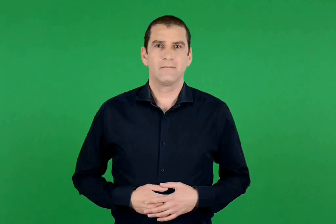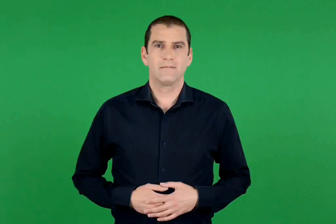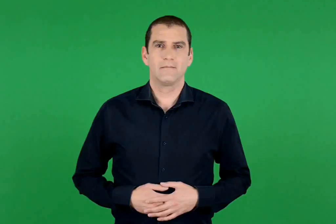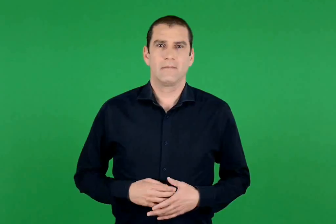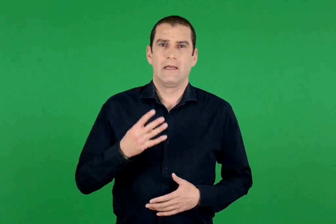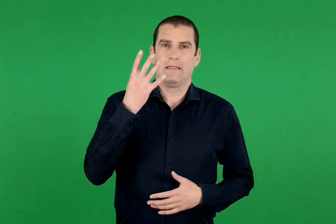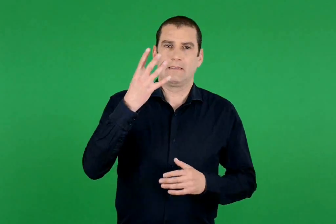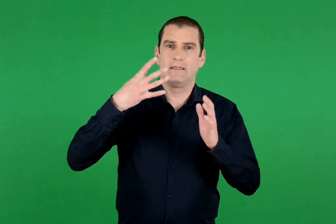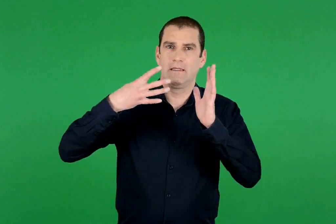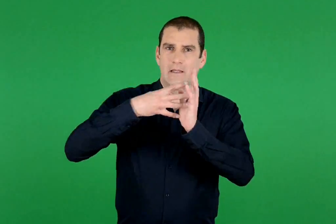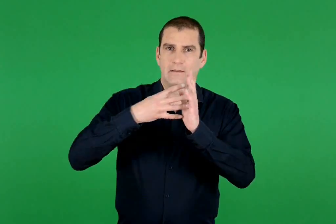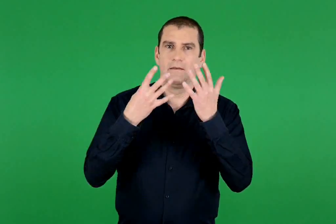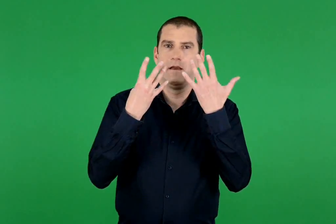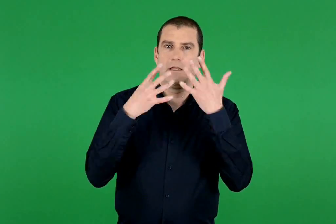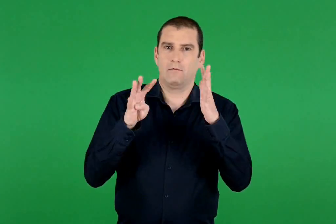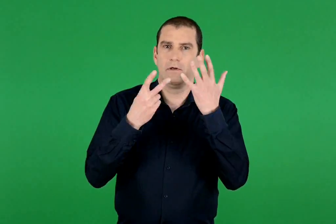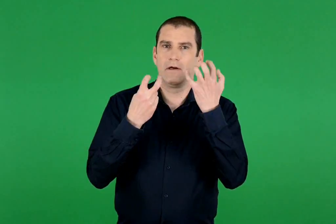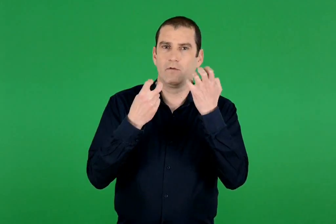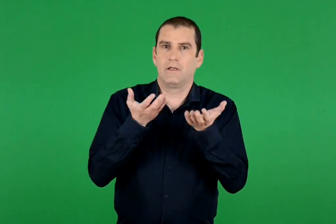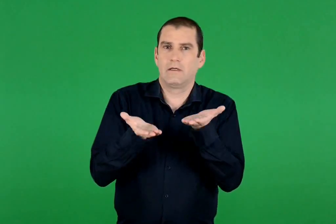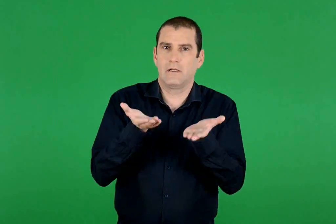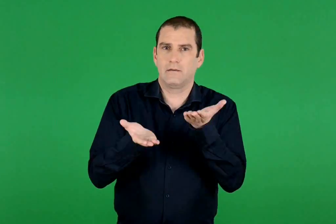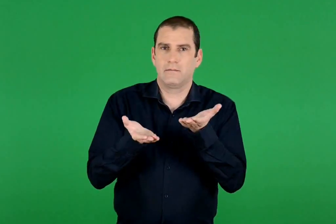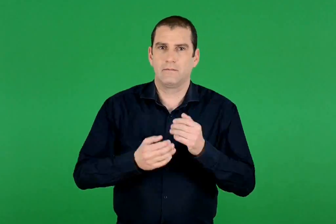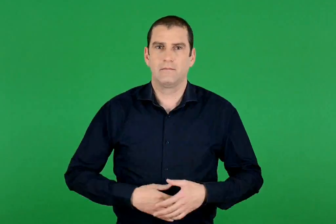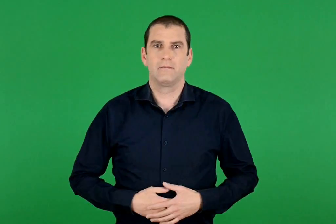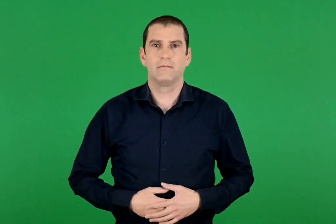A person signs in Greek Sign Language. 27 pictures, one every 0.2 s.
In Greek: 4.970 κιλά
